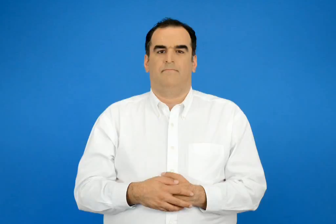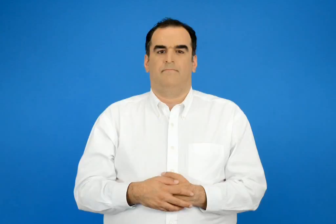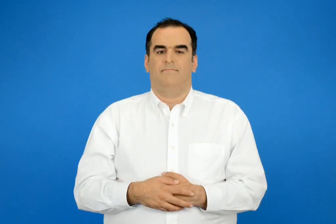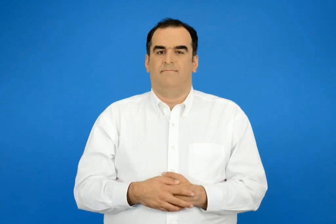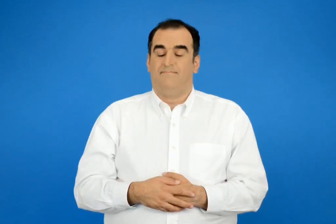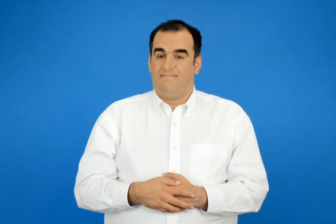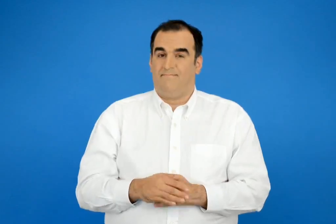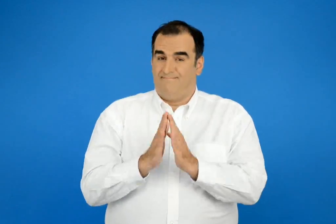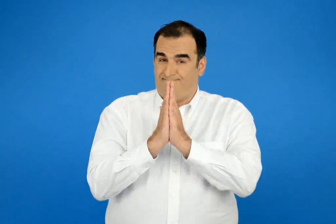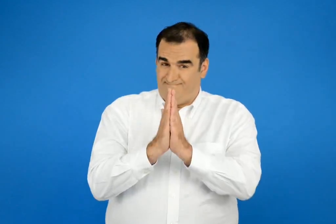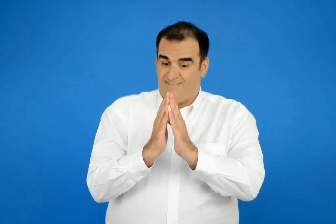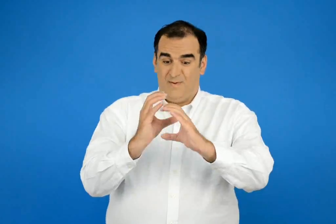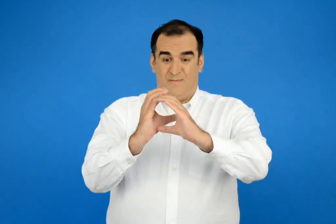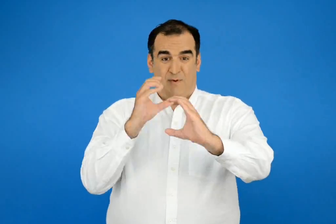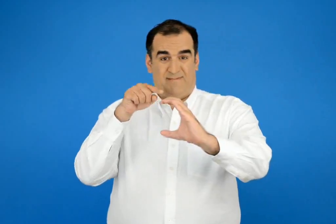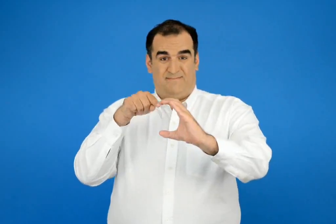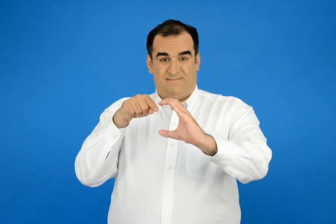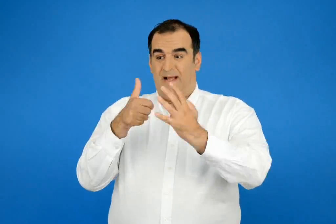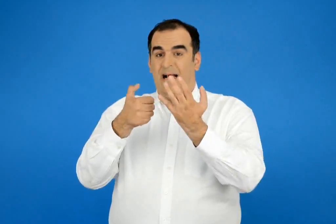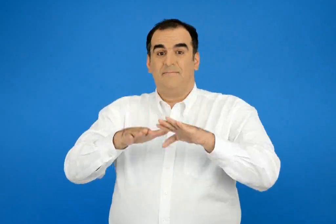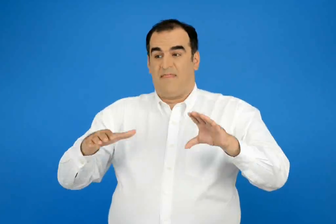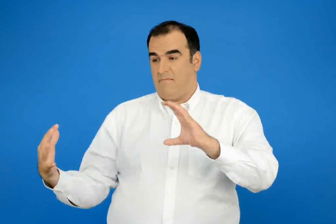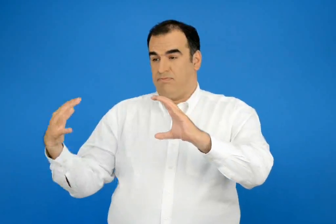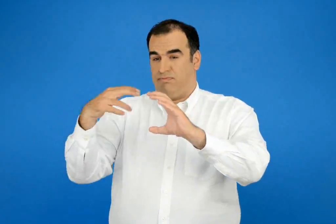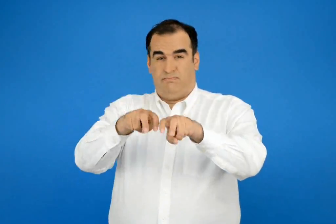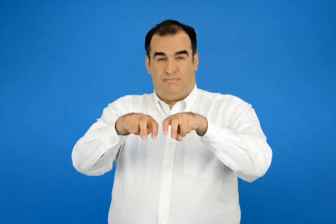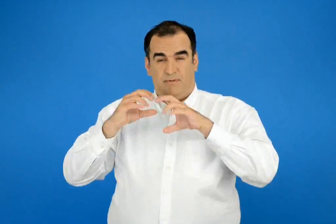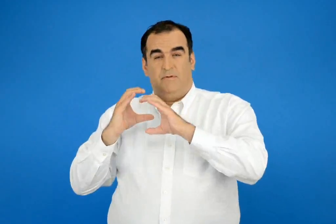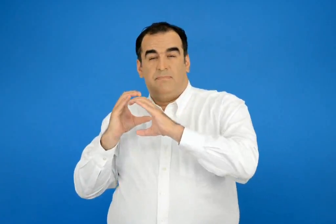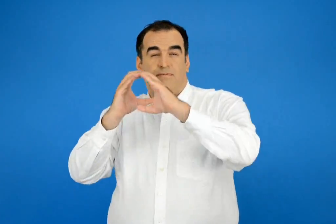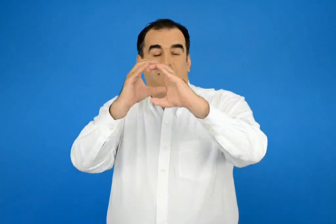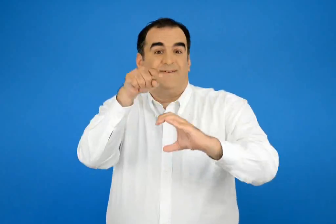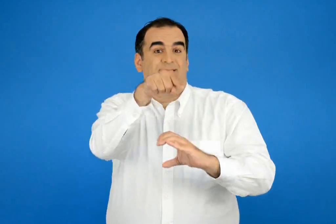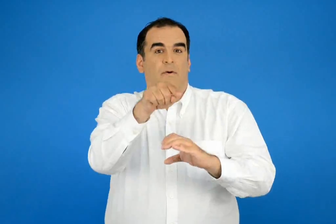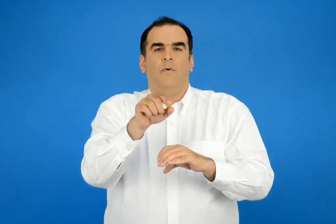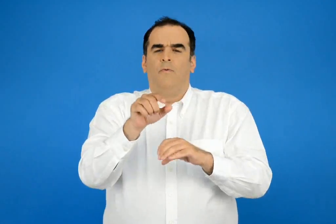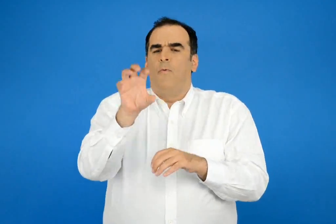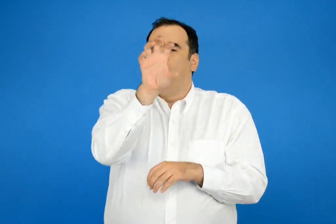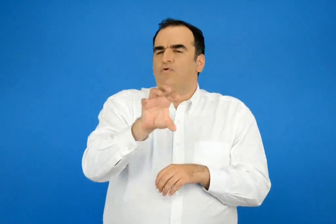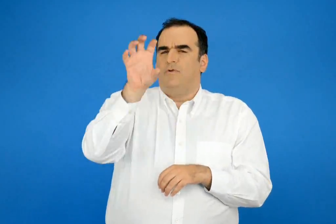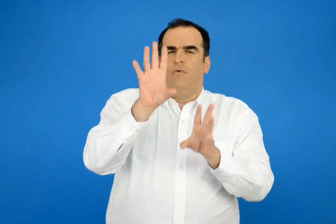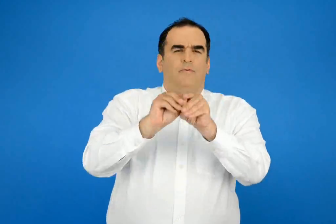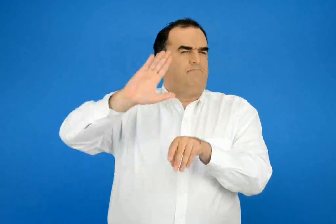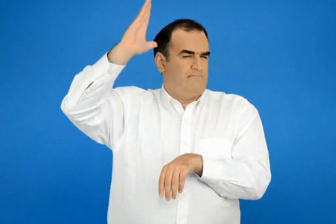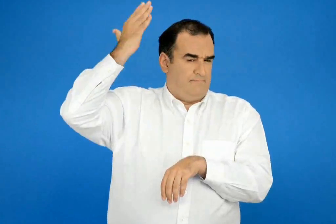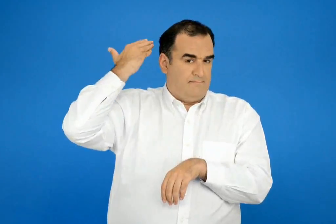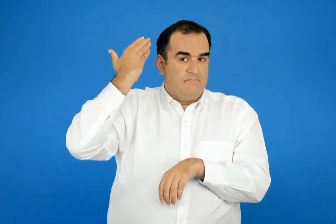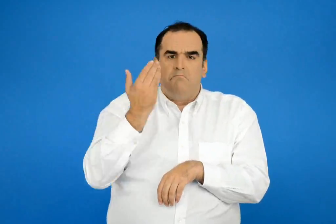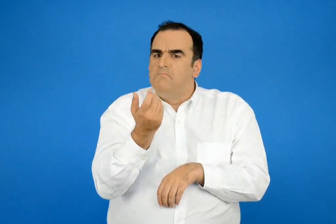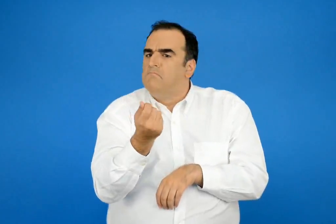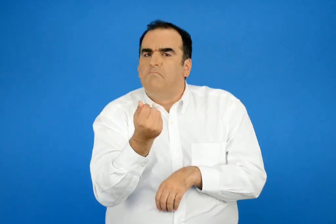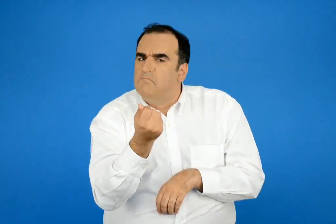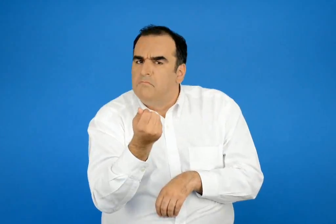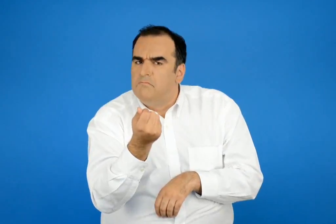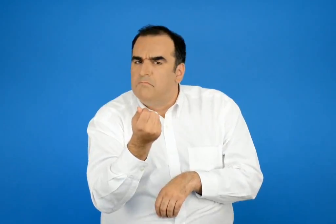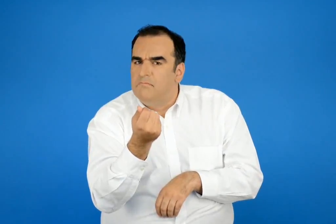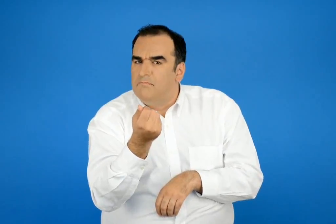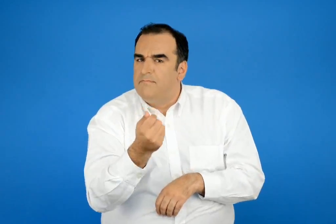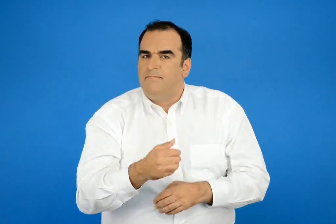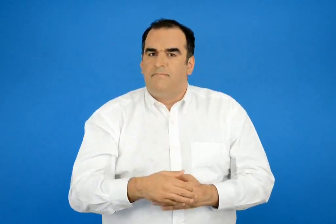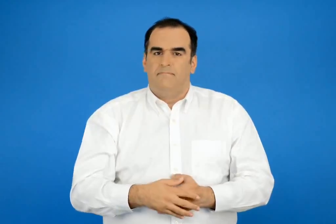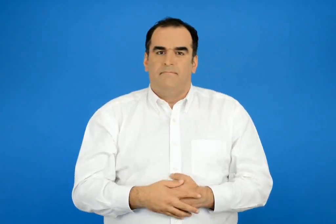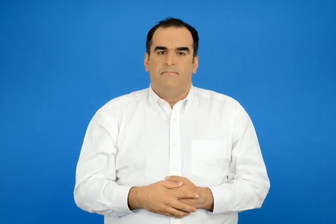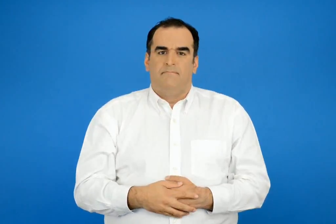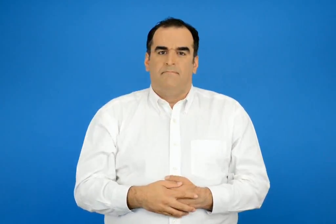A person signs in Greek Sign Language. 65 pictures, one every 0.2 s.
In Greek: σας παρακαλώ να μου πείτε ποσό θα κοστίσει η μεταφορά 60 παιδιών με πούλμαν στο αρχαιολογικό μουσείο
